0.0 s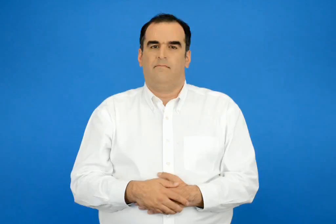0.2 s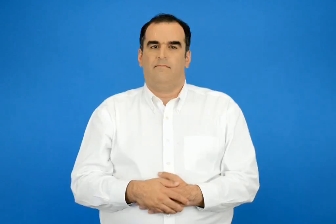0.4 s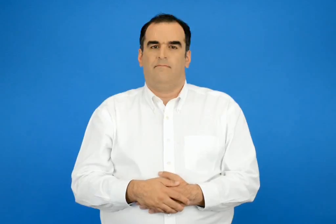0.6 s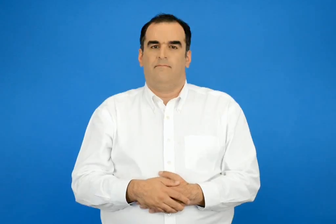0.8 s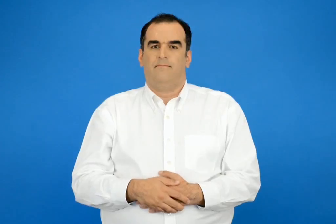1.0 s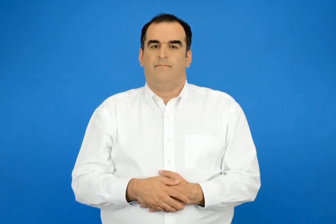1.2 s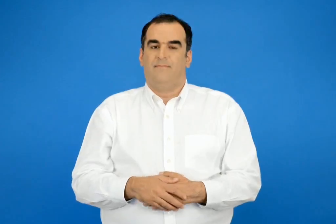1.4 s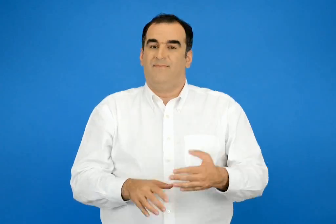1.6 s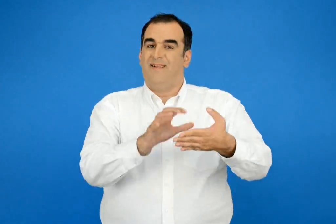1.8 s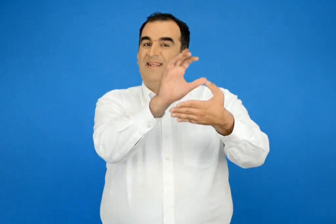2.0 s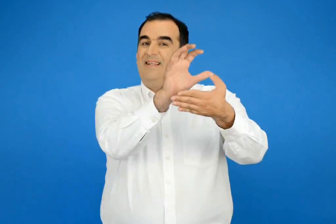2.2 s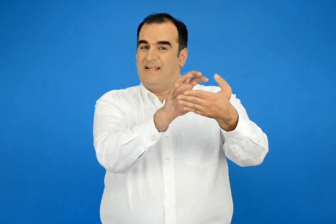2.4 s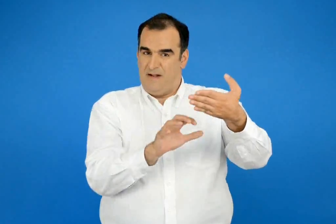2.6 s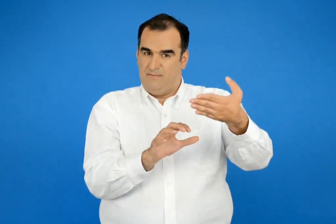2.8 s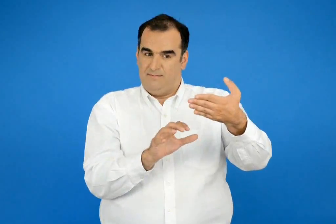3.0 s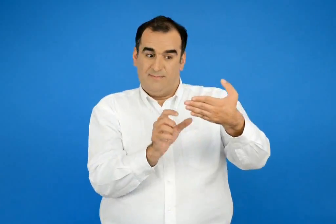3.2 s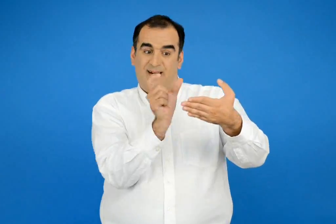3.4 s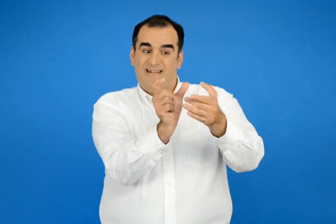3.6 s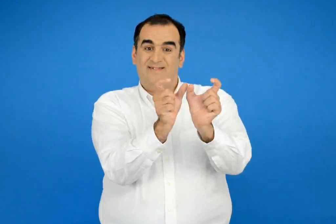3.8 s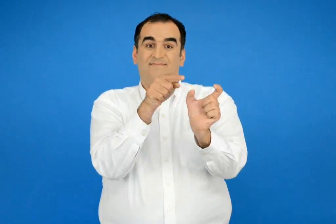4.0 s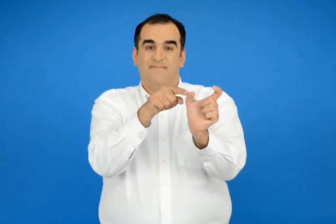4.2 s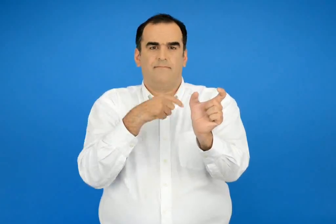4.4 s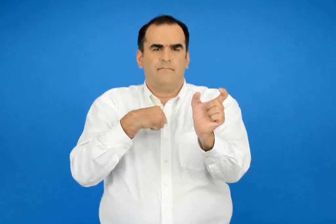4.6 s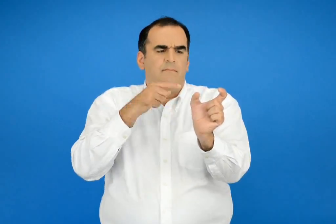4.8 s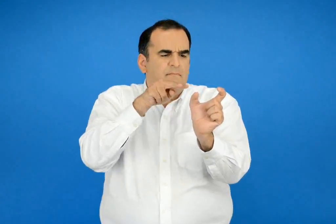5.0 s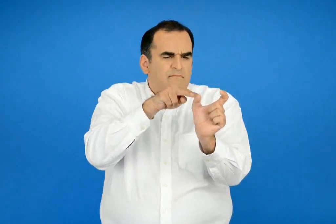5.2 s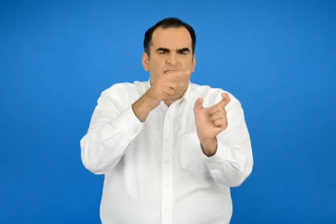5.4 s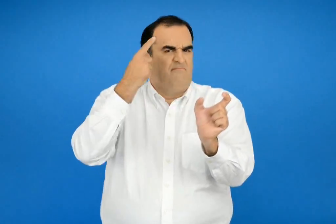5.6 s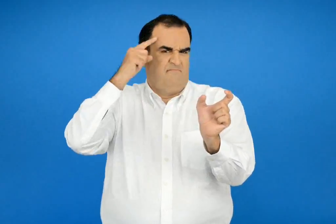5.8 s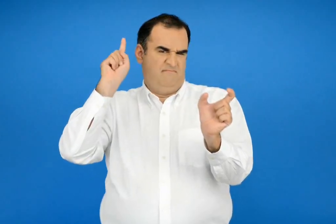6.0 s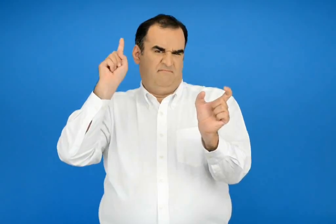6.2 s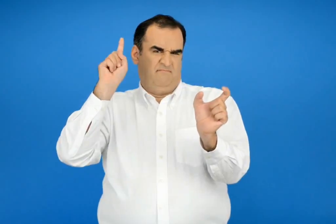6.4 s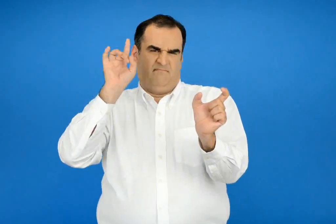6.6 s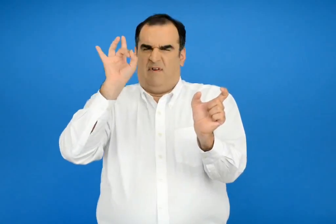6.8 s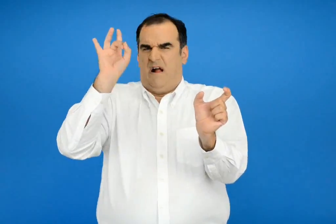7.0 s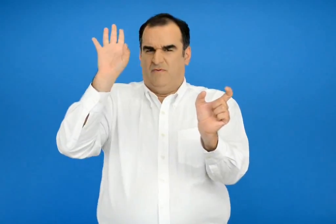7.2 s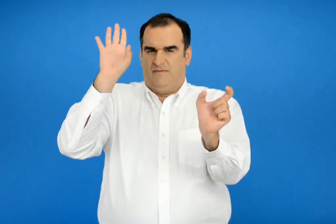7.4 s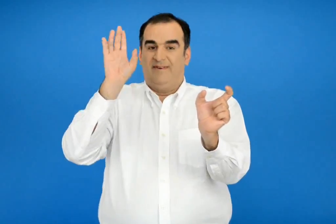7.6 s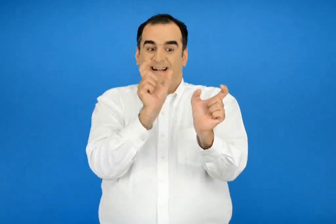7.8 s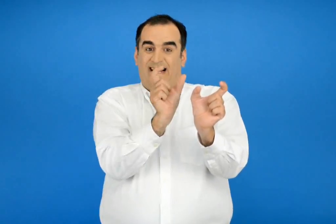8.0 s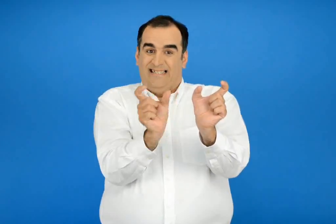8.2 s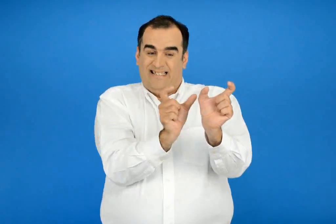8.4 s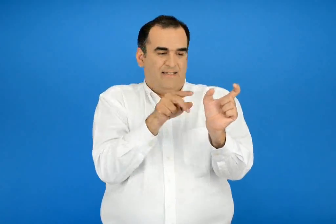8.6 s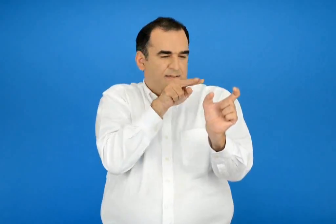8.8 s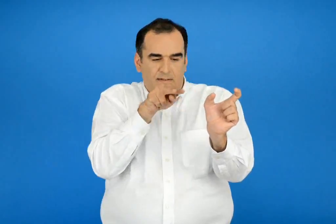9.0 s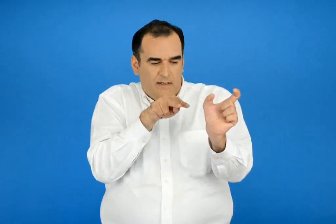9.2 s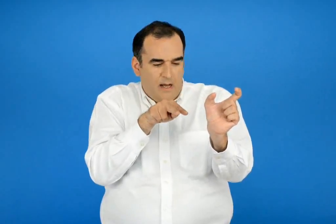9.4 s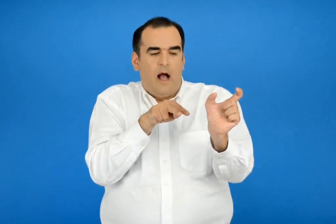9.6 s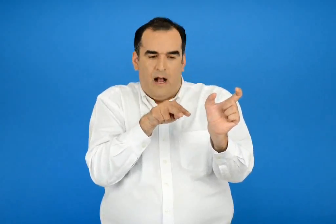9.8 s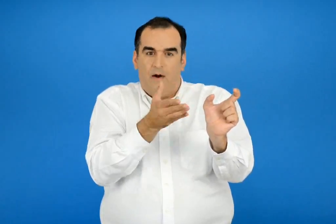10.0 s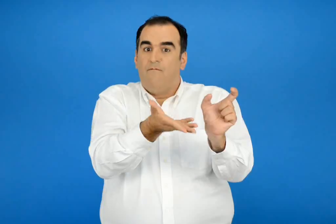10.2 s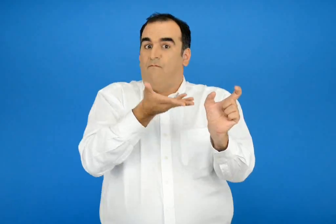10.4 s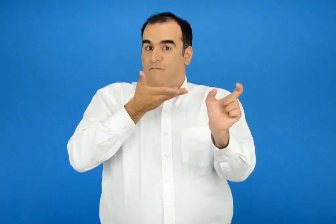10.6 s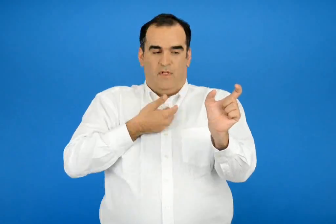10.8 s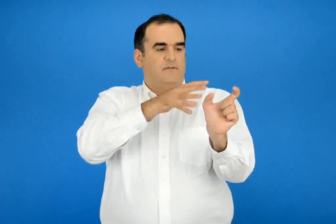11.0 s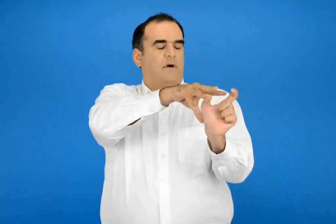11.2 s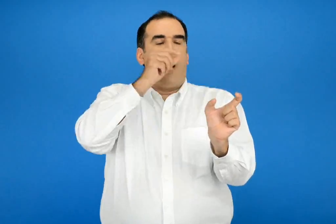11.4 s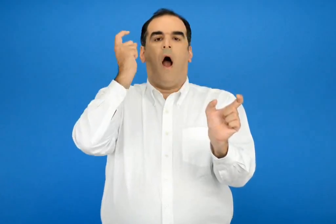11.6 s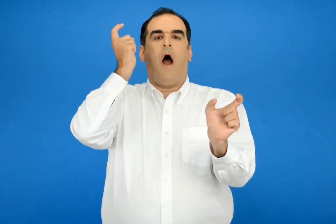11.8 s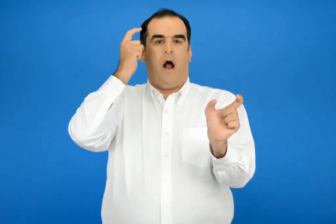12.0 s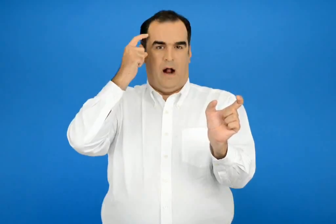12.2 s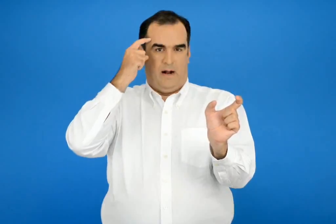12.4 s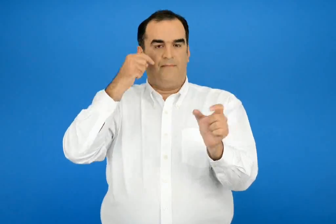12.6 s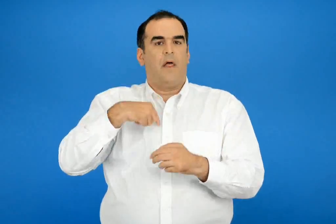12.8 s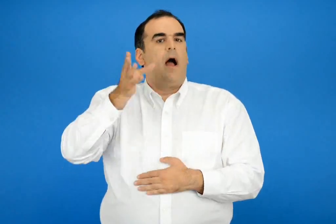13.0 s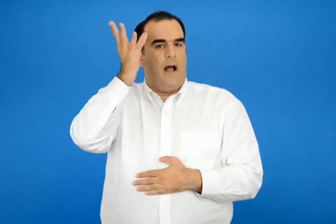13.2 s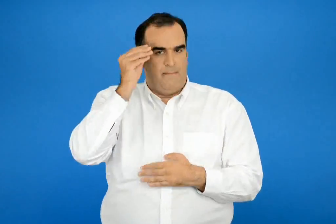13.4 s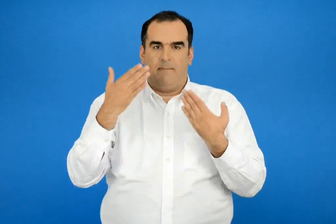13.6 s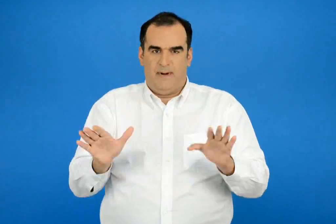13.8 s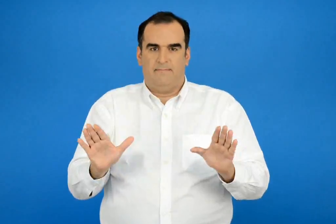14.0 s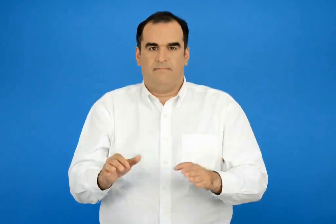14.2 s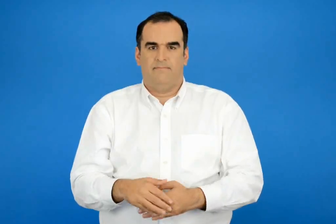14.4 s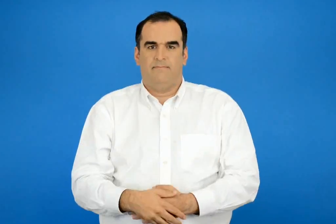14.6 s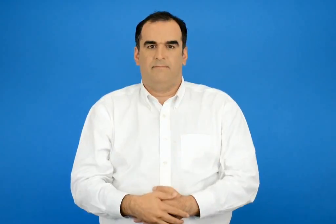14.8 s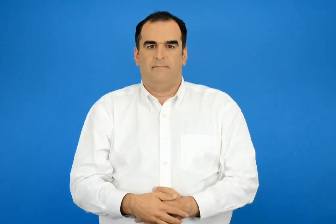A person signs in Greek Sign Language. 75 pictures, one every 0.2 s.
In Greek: έμαθα να βρισκω τι σημαίνουν κάποιές άγνωστες λέξεις με τη βοήθεια άλλων λέξεων του κειμένου
